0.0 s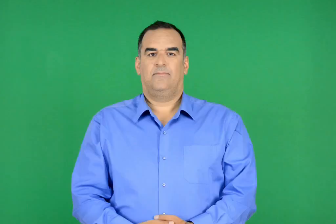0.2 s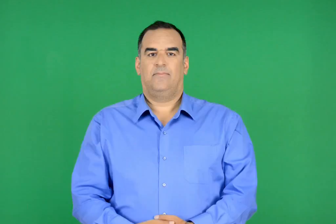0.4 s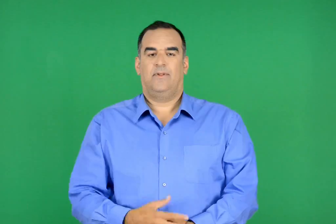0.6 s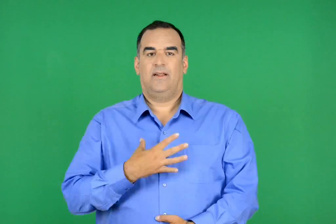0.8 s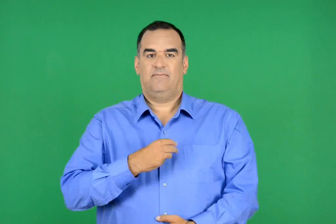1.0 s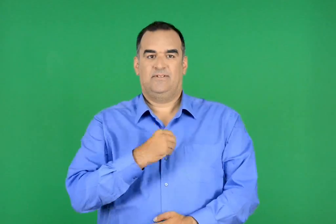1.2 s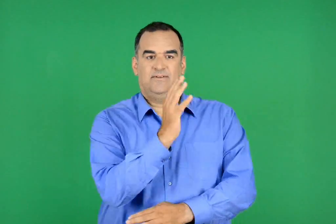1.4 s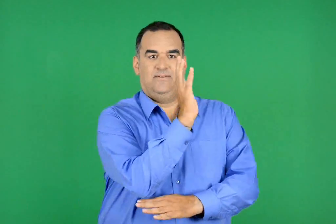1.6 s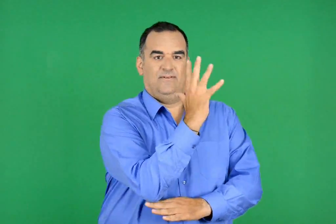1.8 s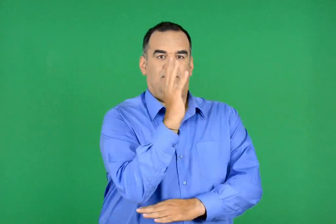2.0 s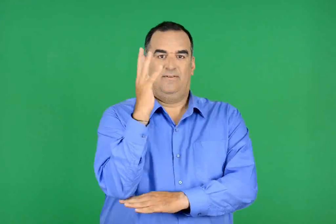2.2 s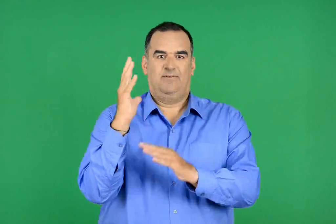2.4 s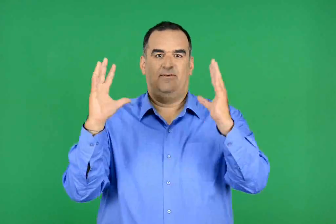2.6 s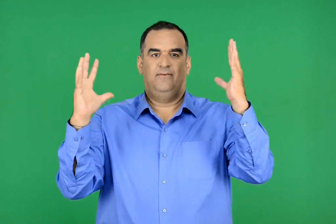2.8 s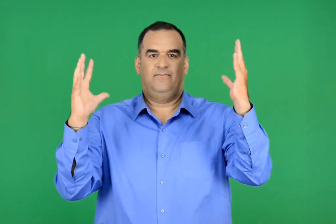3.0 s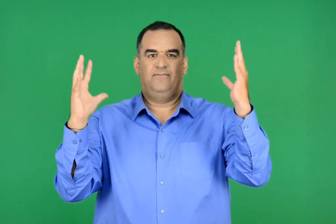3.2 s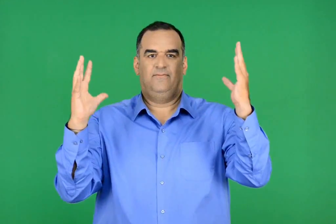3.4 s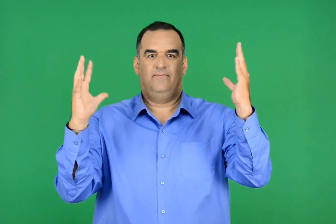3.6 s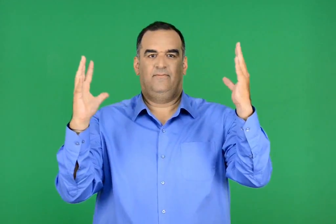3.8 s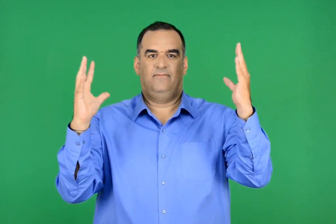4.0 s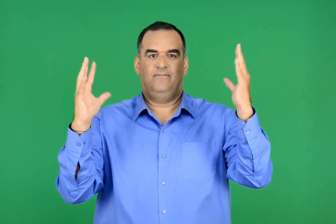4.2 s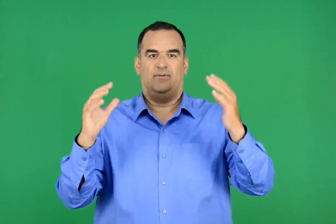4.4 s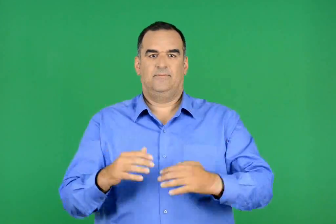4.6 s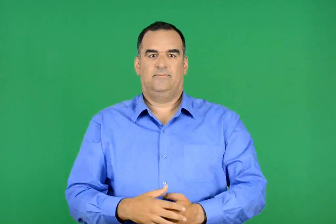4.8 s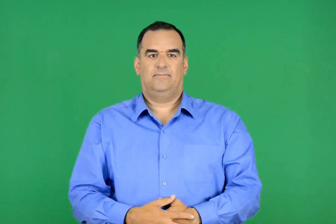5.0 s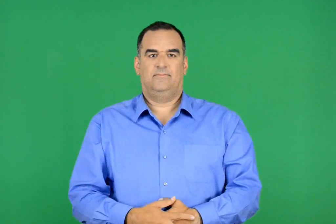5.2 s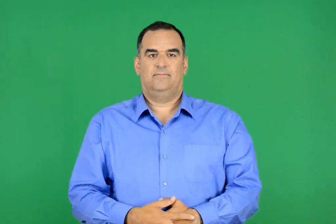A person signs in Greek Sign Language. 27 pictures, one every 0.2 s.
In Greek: οι λεύκες ασάλευτες
